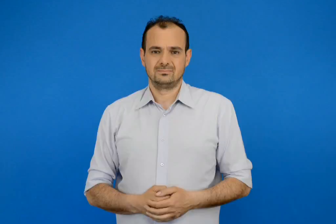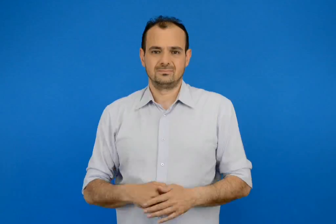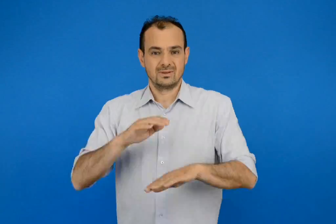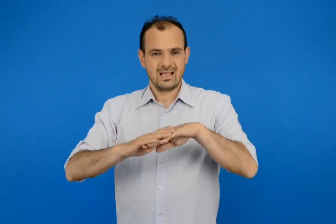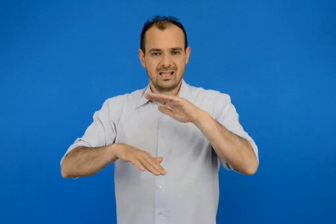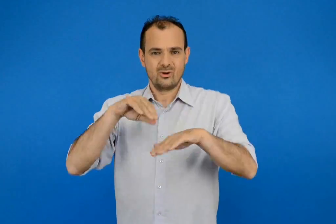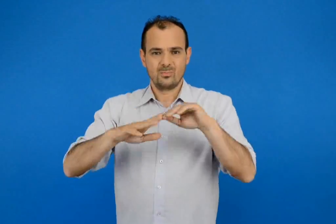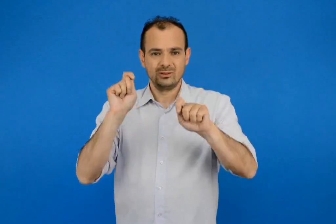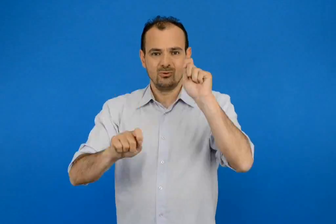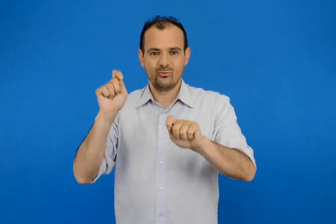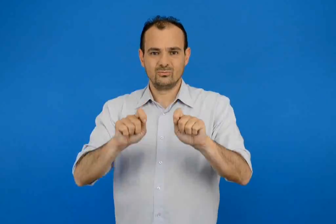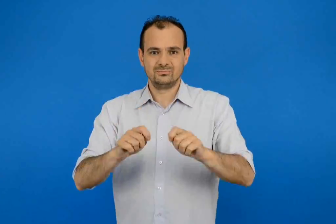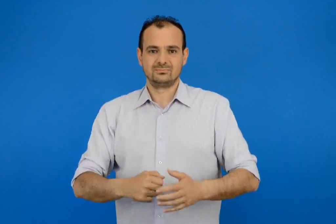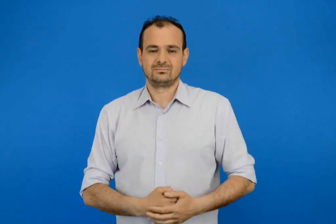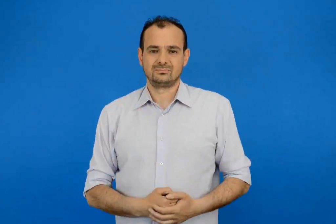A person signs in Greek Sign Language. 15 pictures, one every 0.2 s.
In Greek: χειροποίητο
